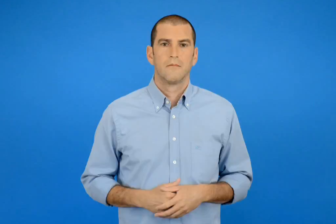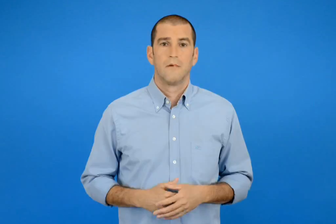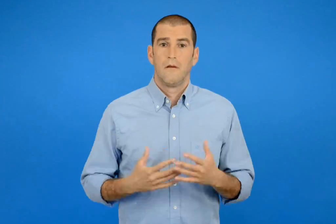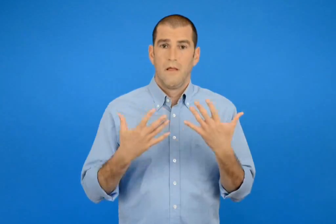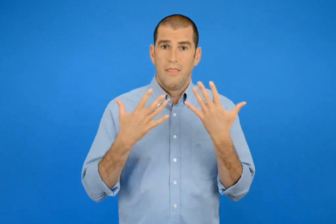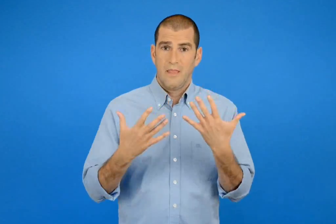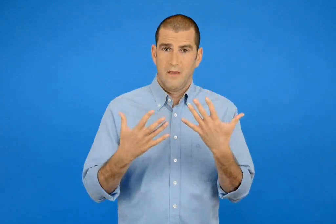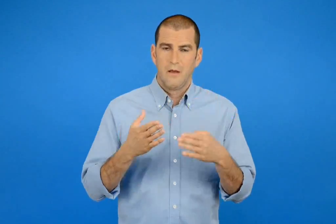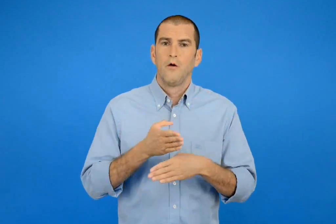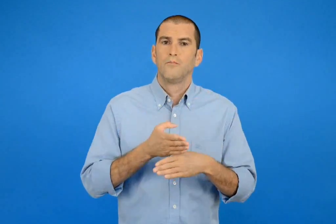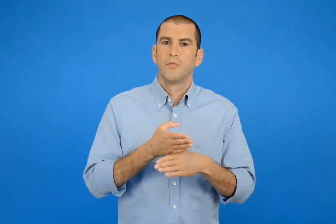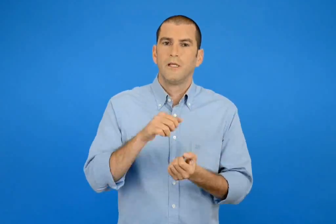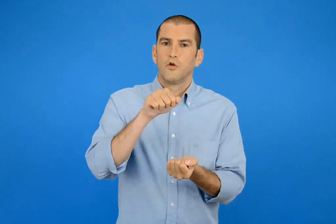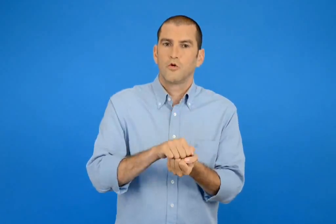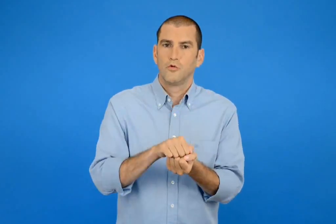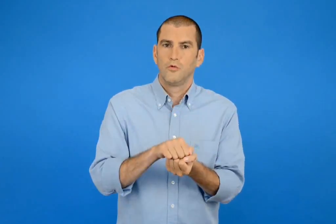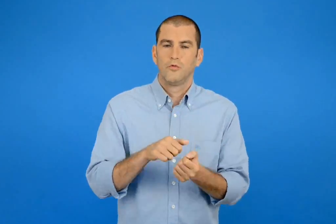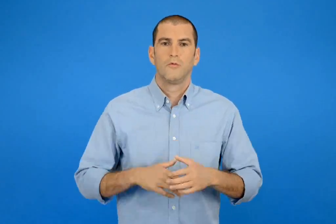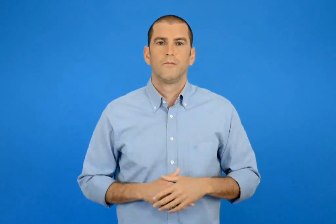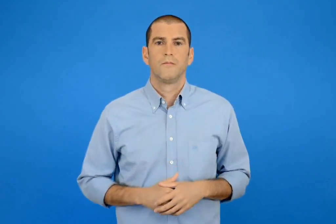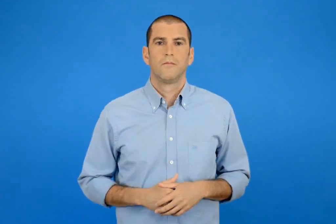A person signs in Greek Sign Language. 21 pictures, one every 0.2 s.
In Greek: 10 το ψωμί του τοστ
